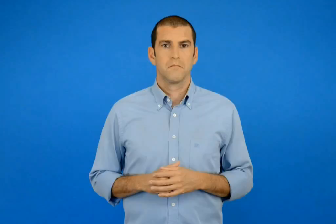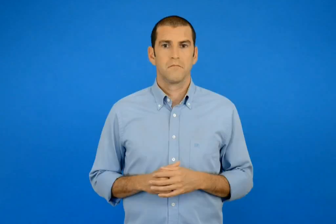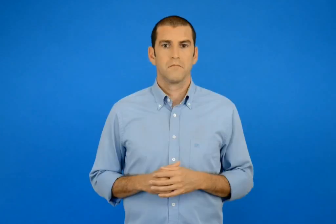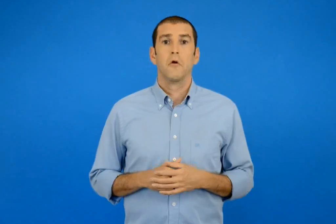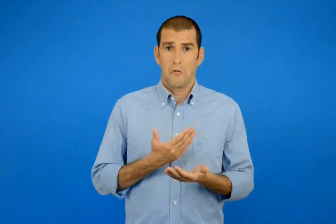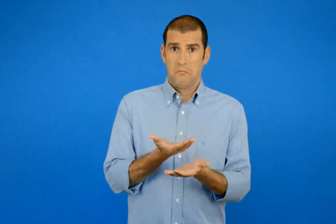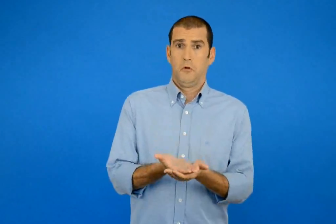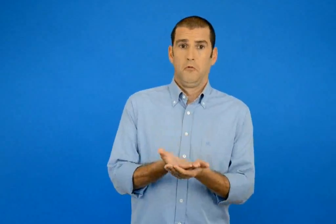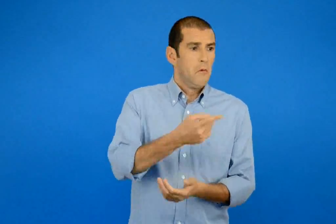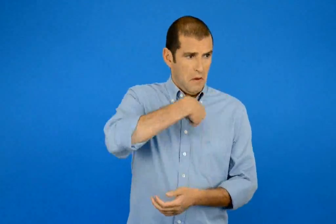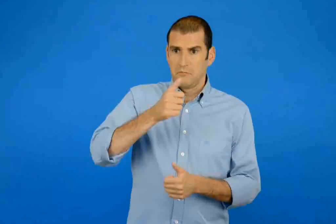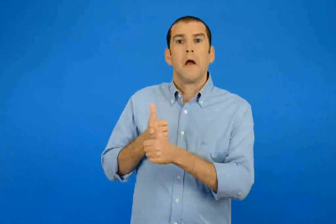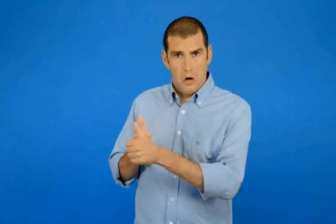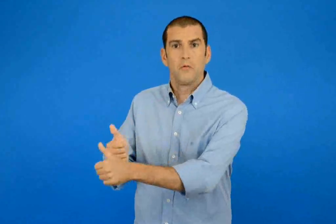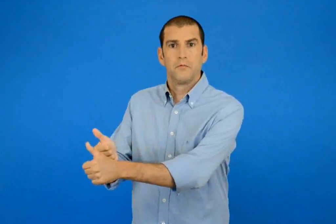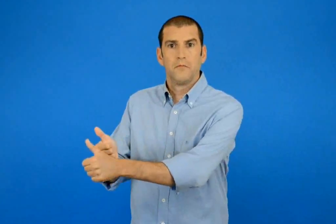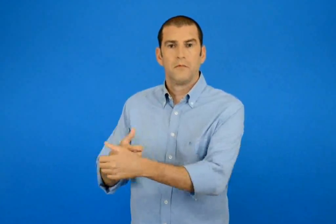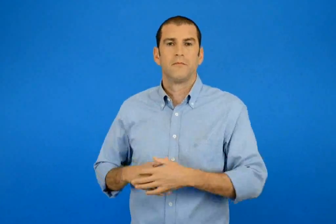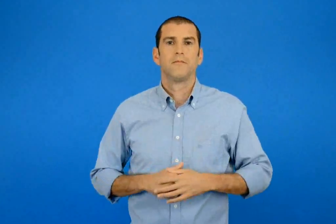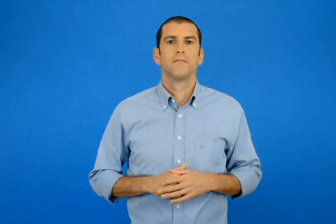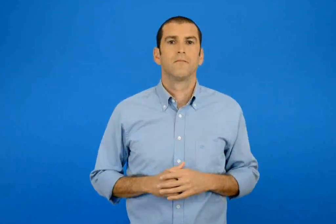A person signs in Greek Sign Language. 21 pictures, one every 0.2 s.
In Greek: λέω να τους ακολουθήσουμε
